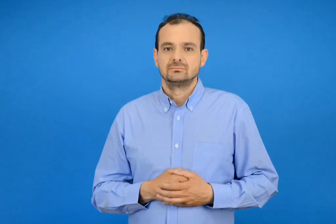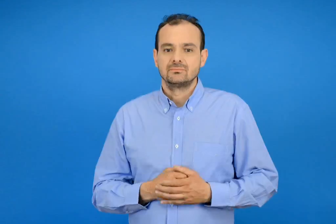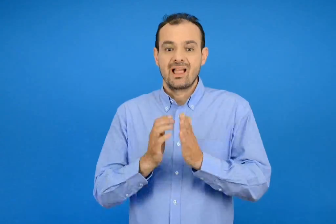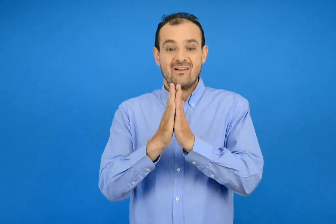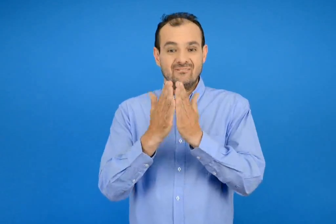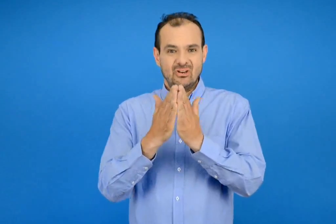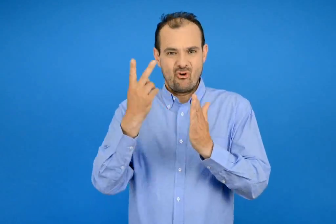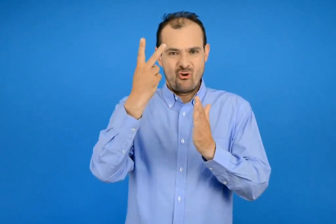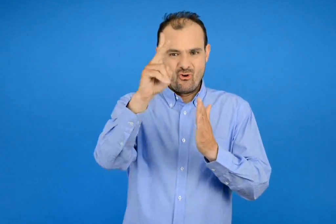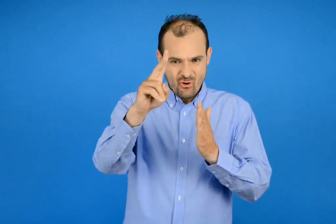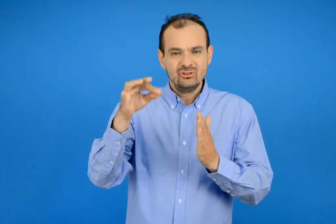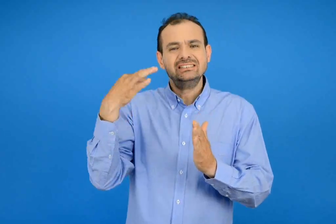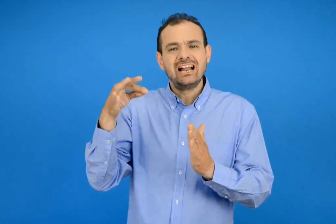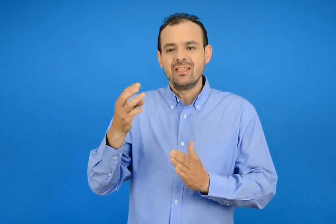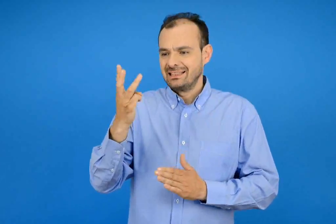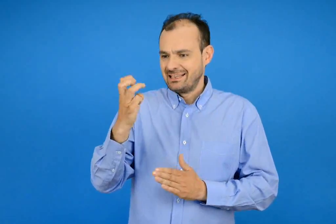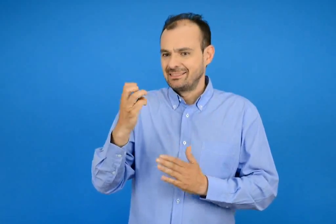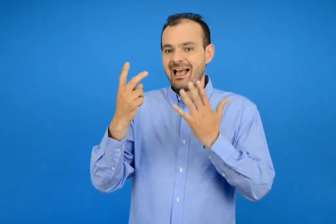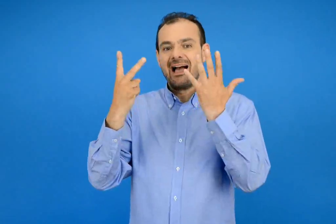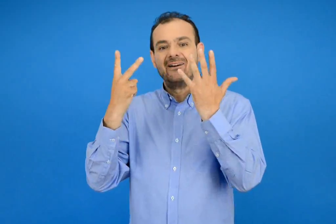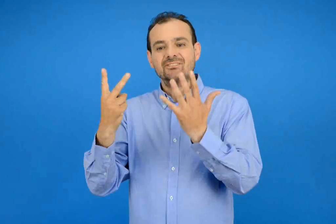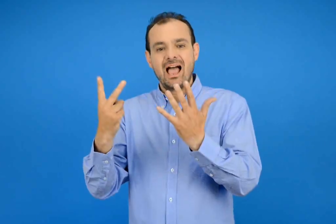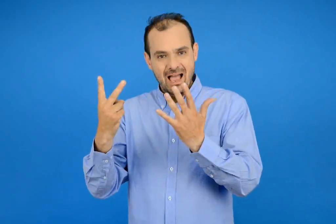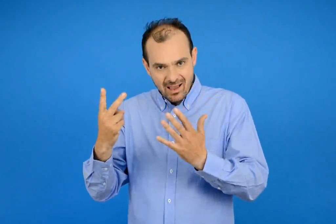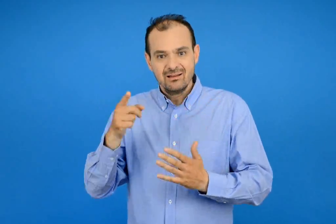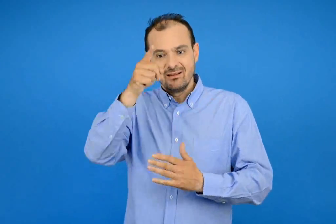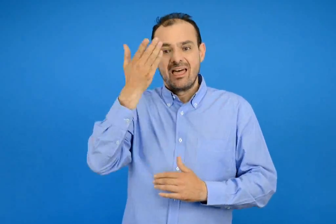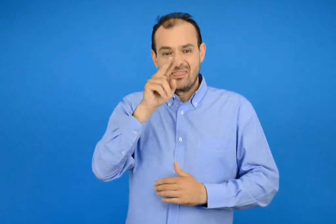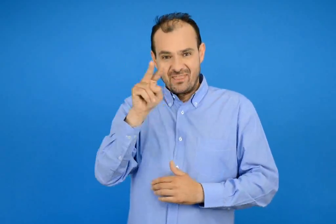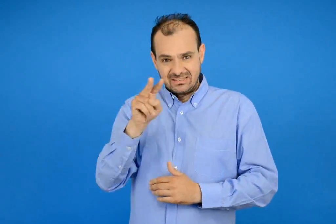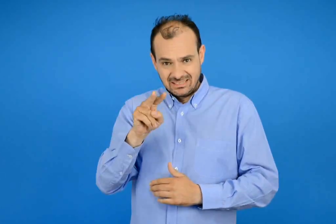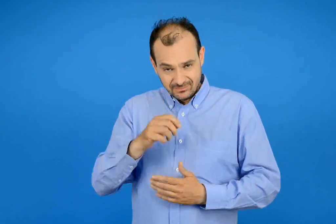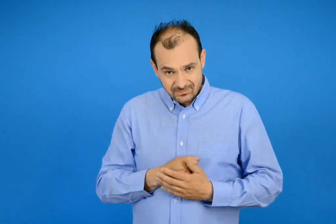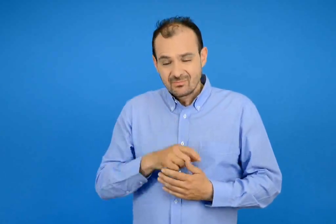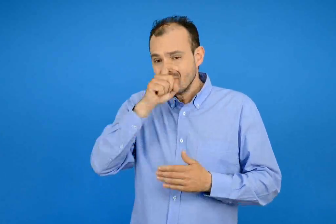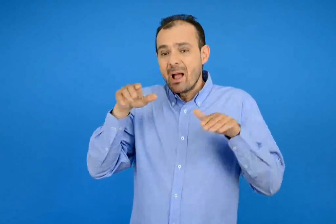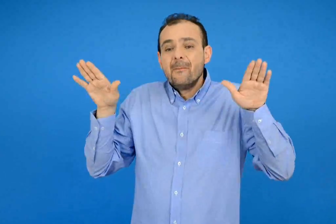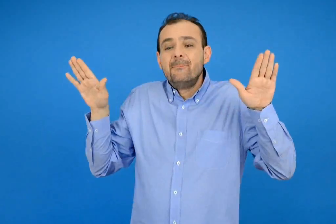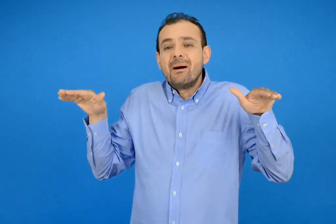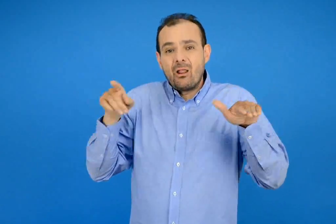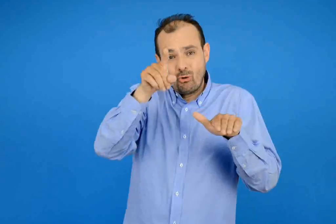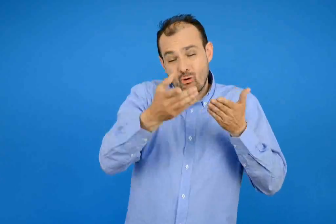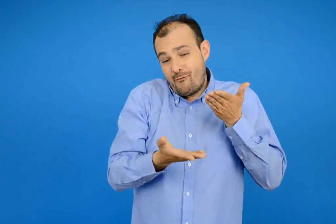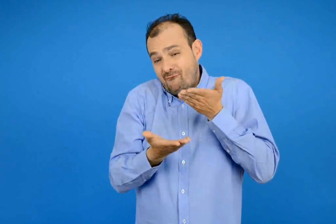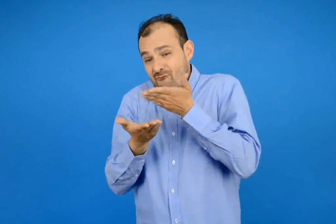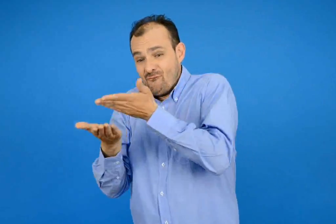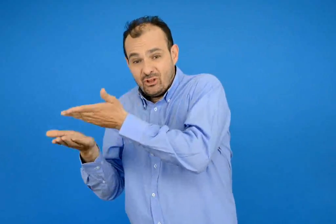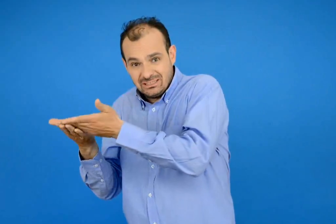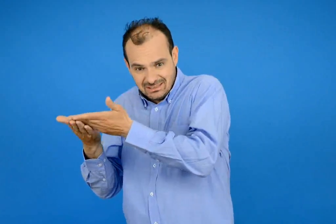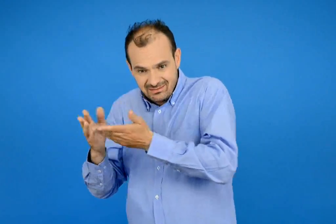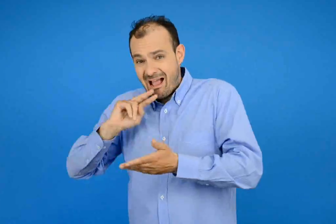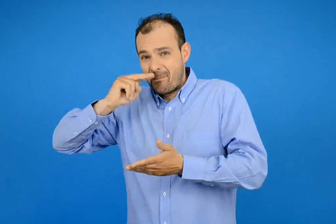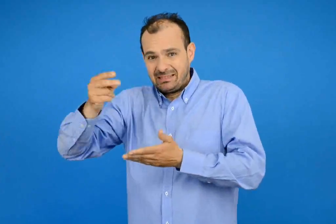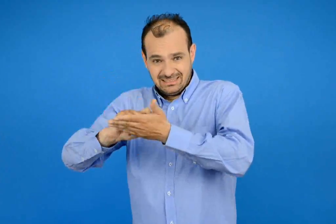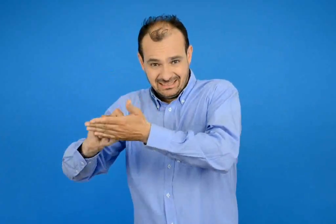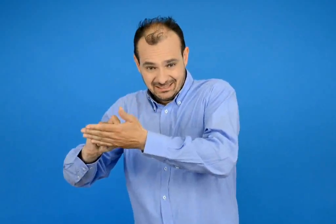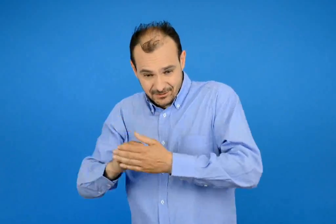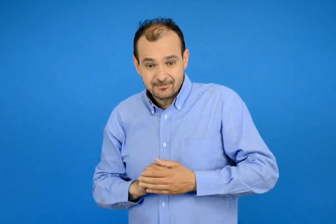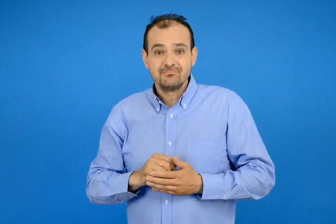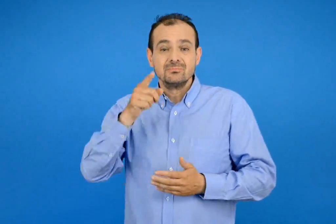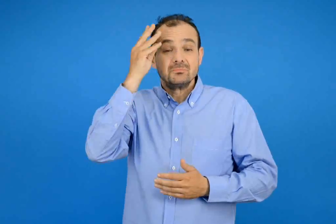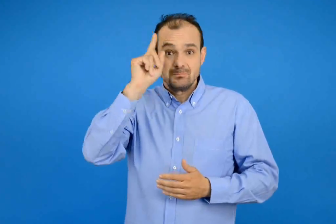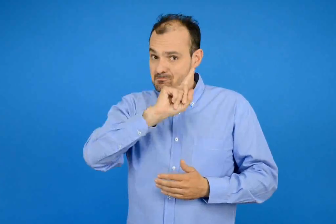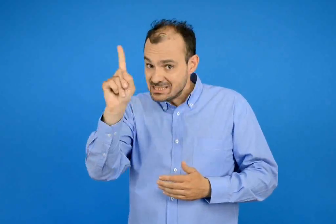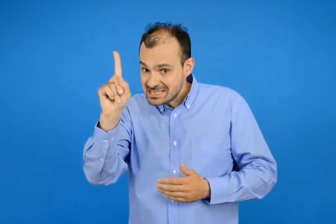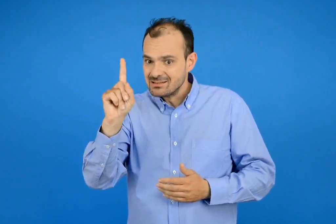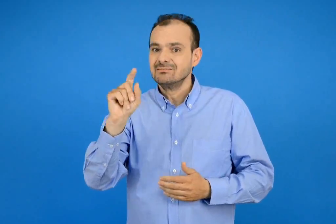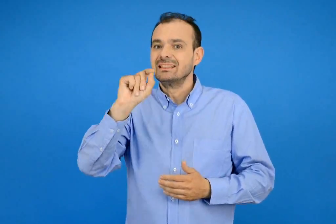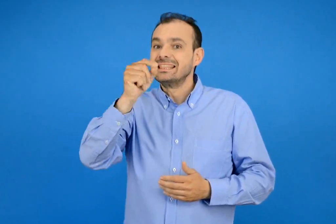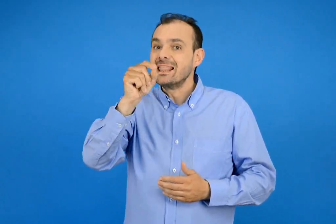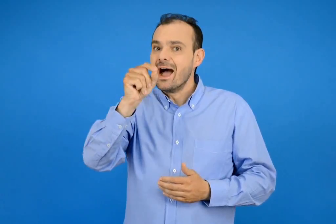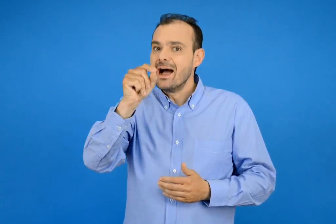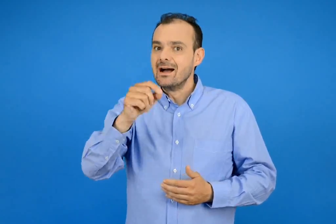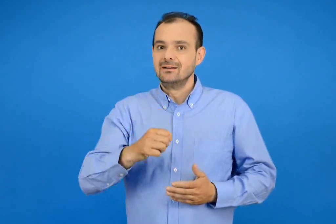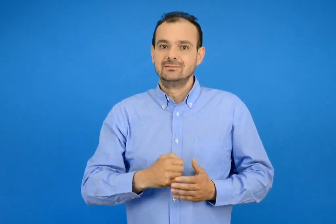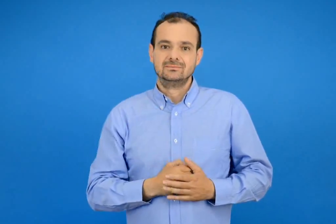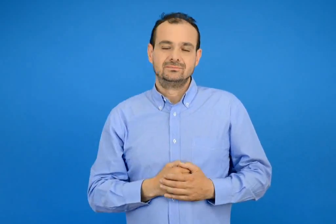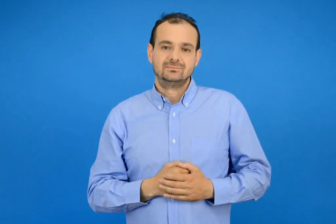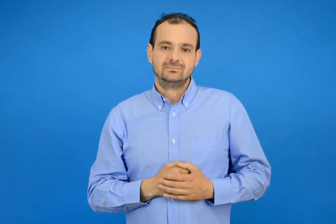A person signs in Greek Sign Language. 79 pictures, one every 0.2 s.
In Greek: διάβασε ξανά τη σελίδα 37 στο βιβλίο σου και βοήθησε τον παπαγάλο να απαντήσει μην ξεχάσεις την τελειά
